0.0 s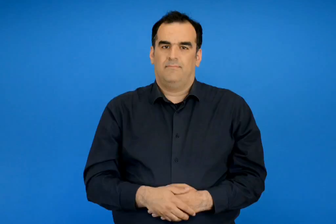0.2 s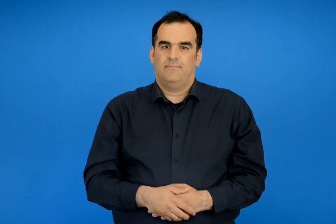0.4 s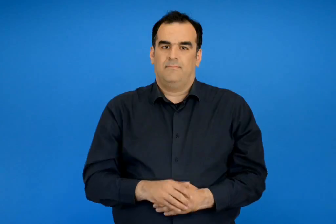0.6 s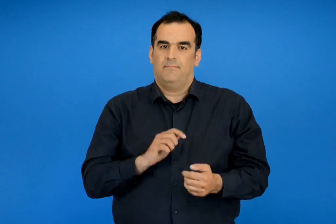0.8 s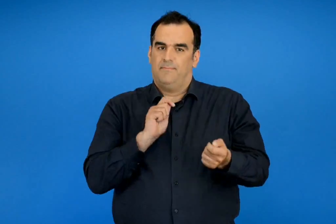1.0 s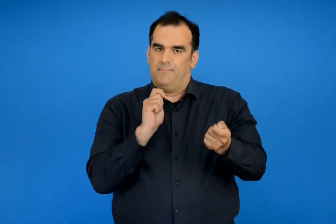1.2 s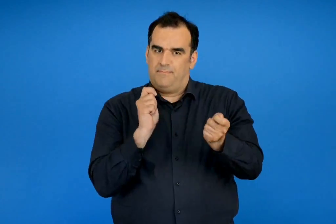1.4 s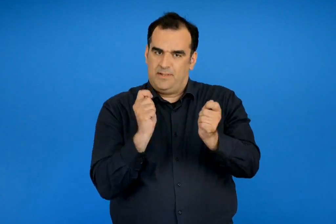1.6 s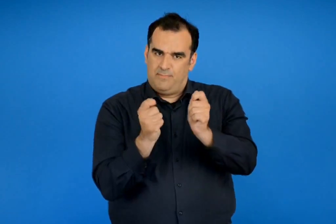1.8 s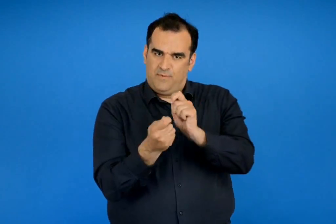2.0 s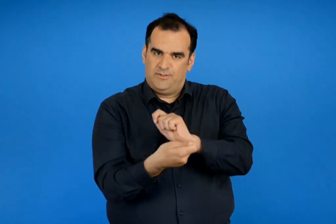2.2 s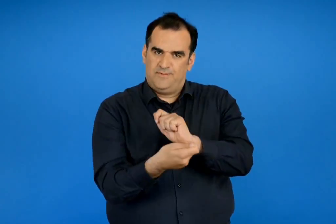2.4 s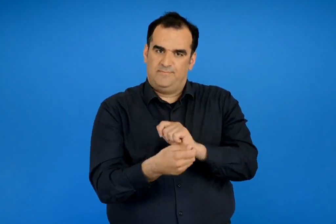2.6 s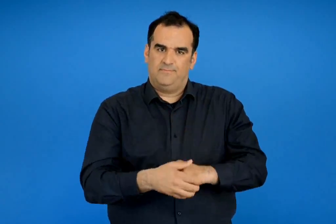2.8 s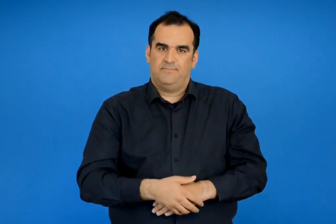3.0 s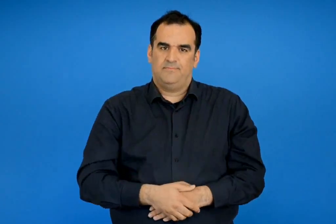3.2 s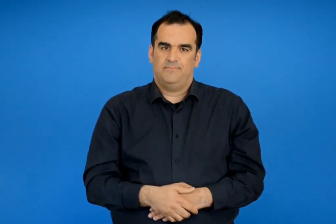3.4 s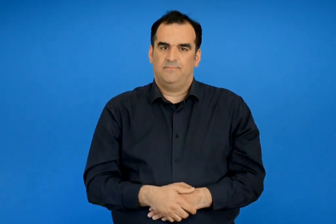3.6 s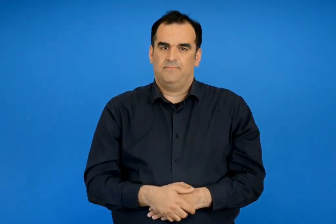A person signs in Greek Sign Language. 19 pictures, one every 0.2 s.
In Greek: μεταμόρφωση
